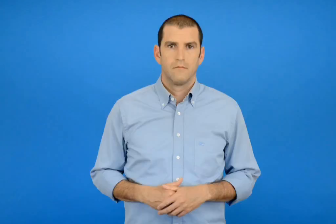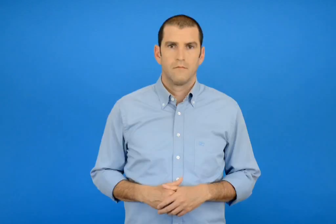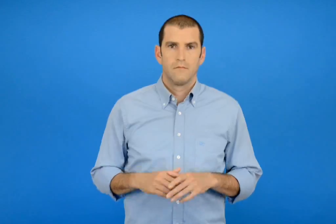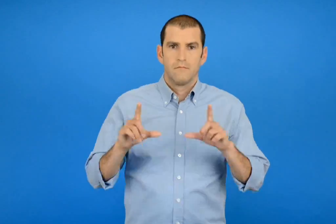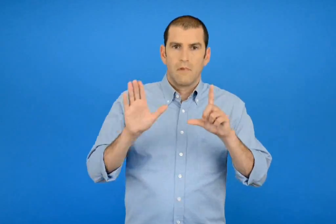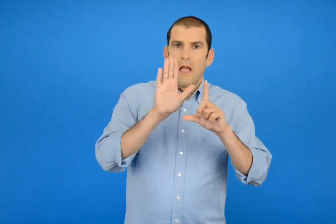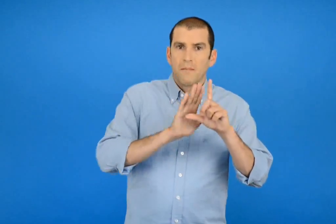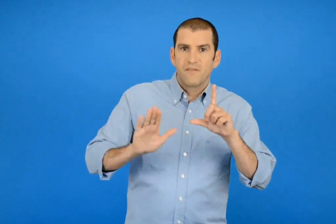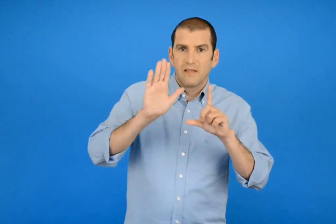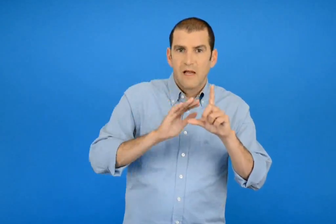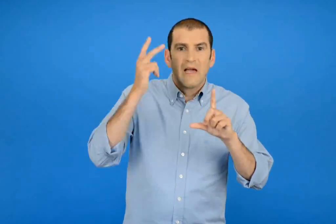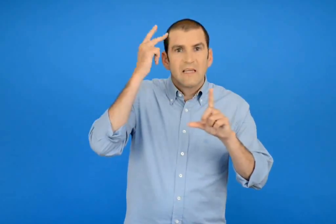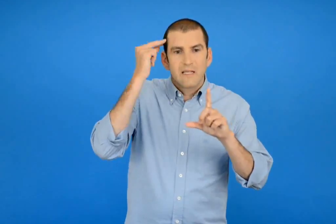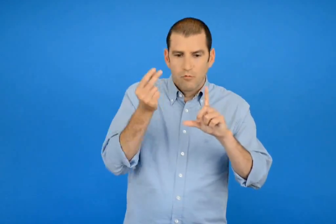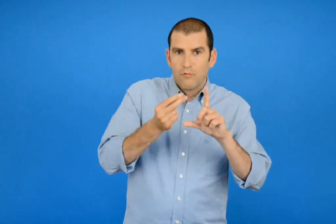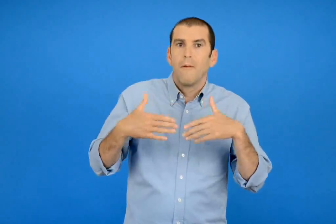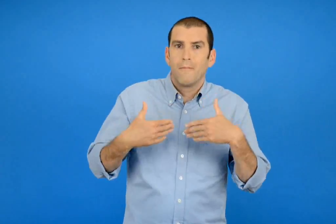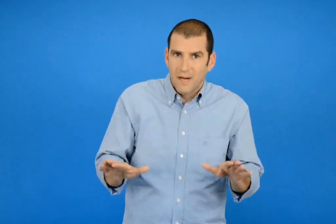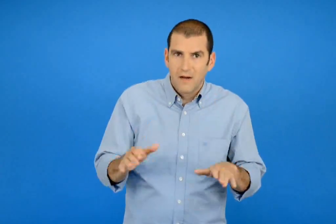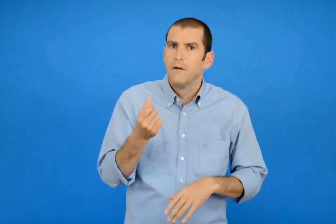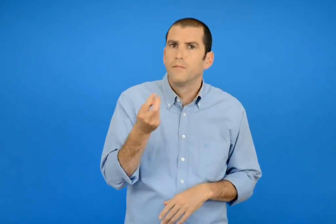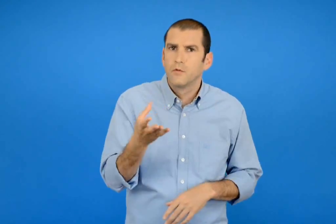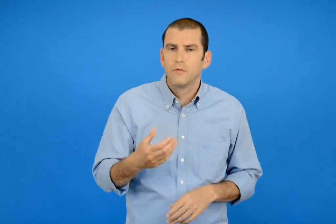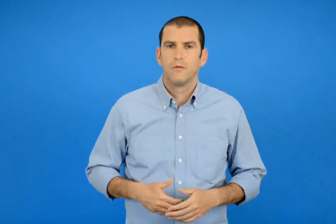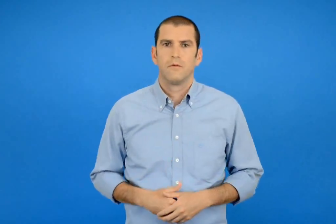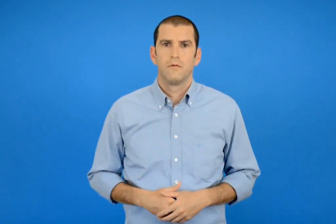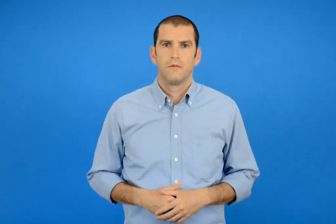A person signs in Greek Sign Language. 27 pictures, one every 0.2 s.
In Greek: πόση επιφάνεια καλύψαμε με κίτρινο ;
